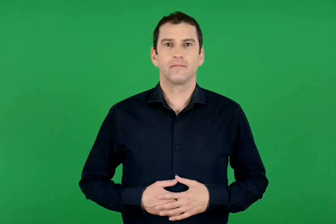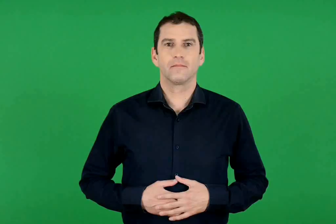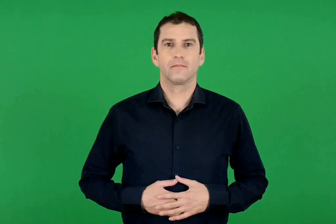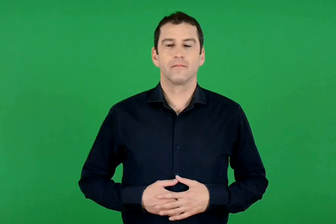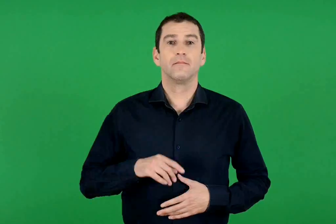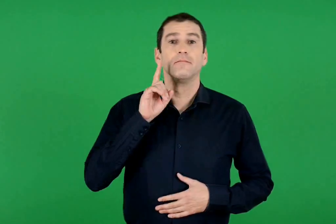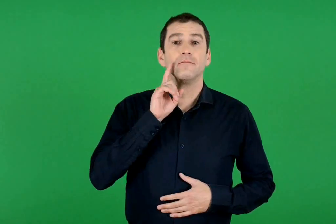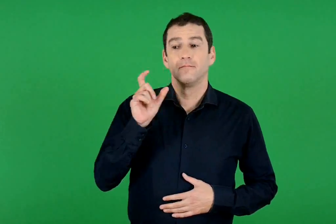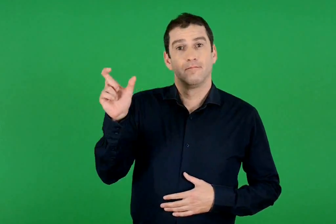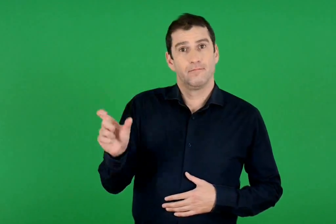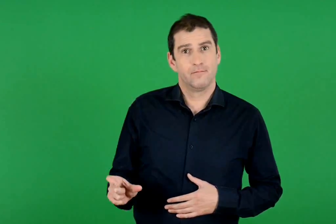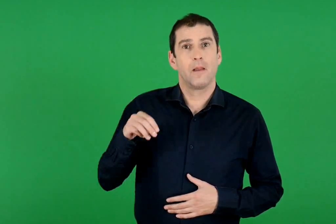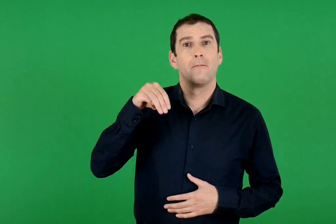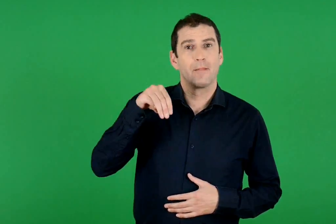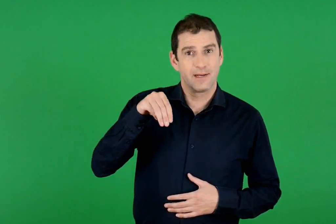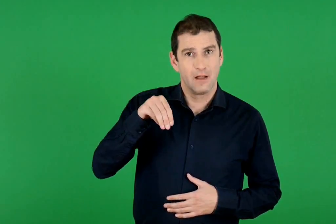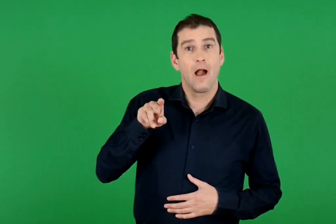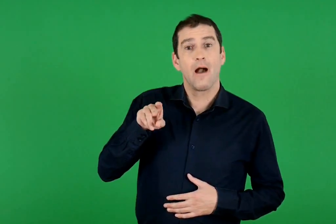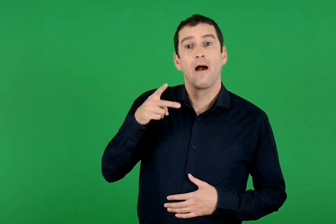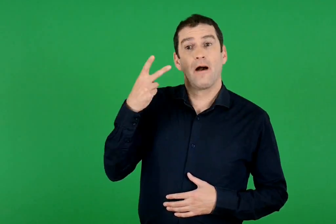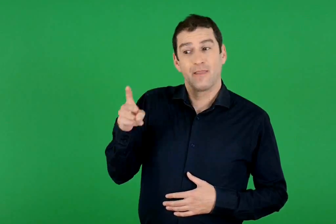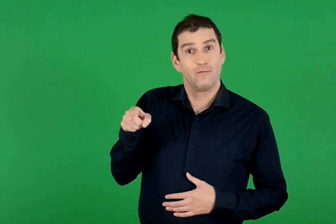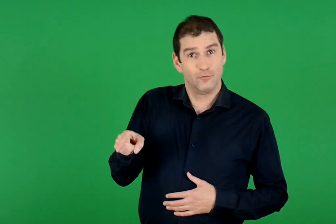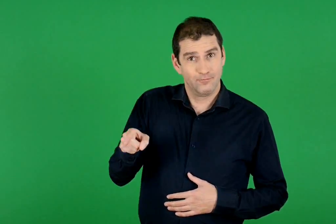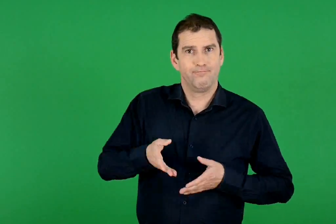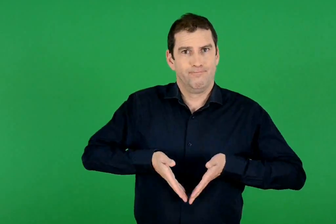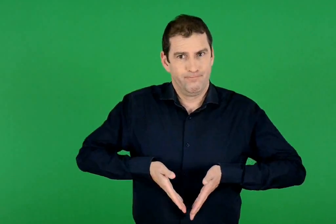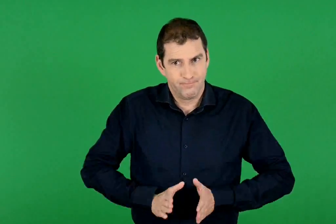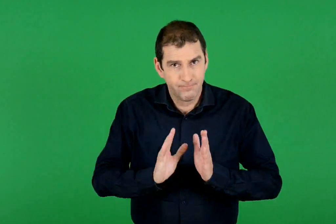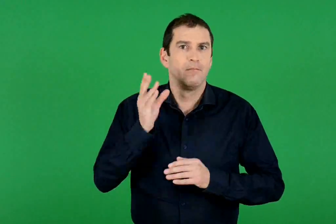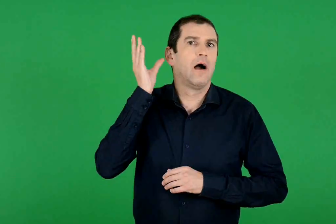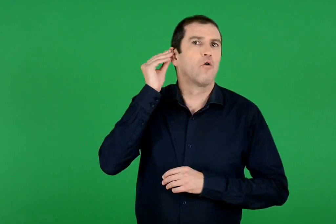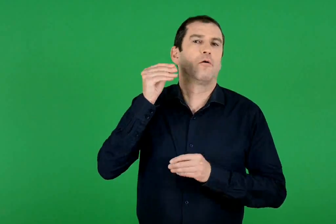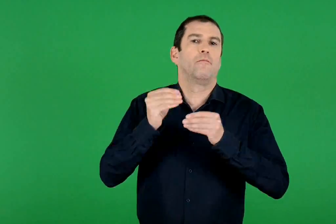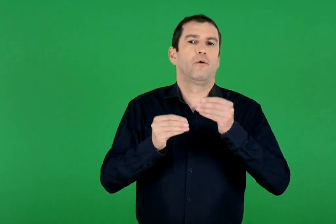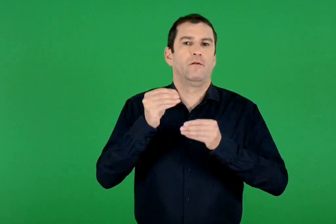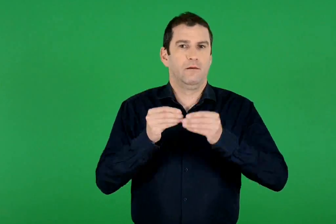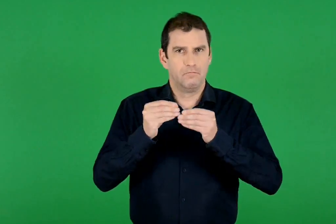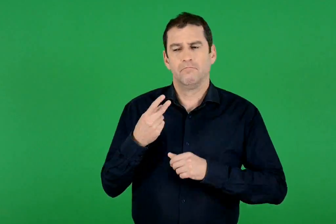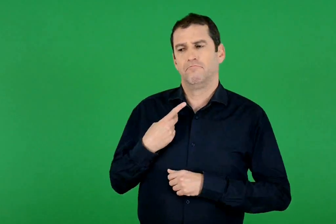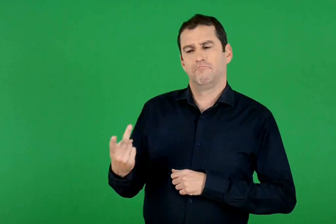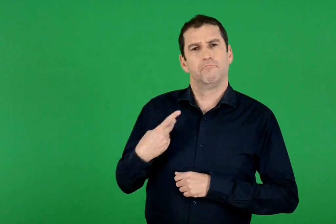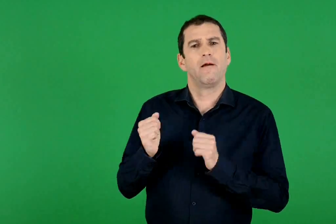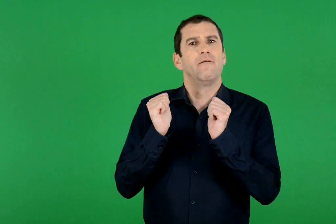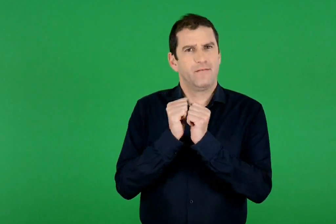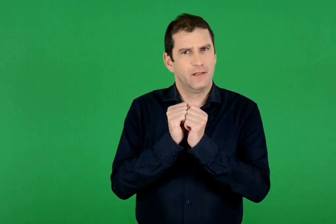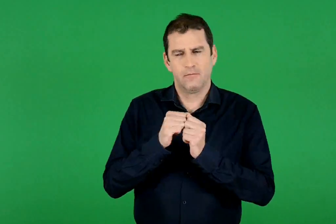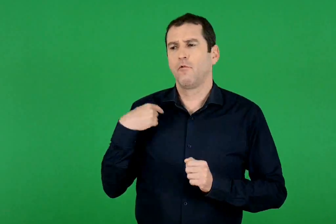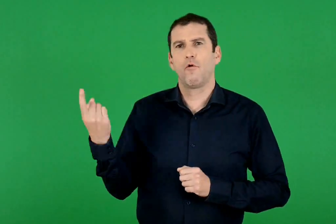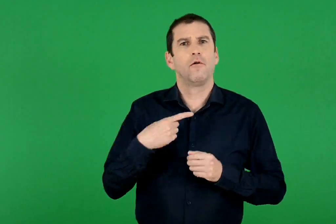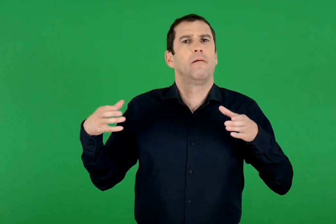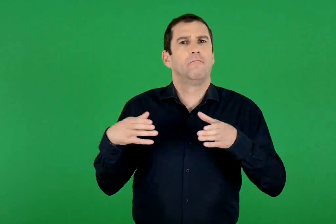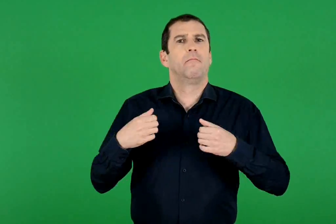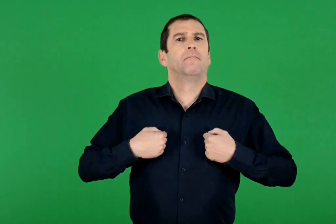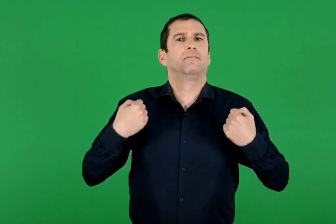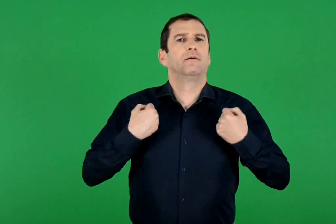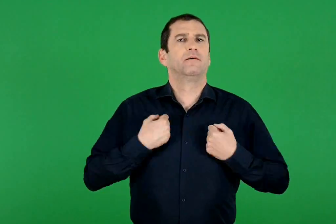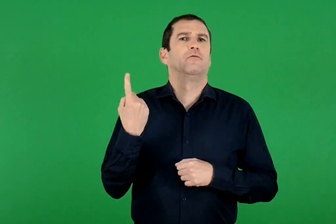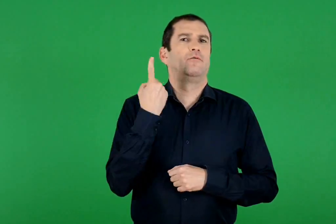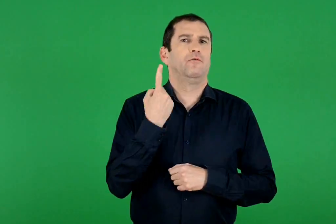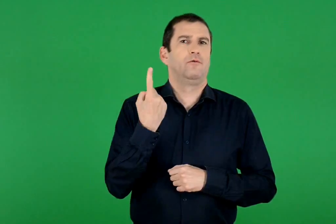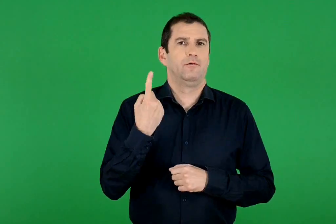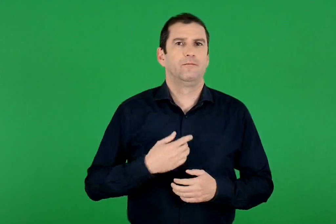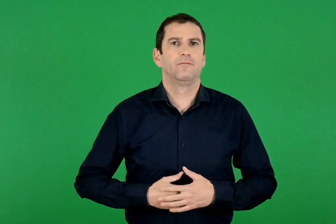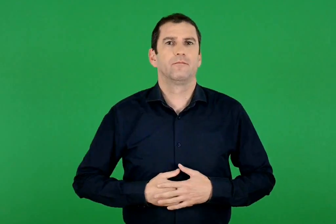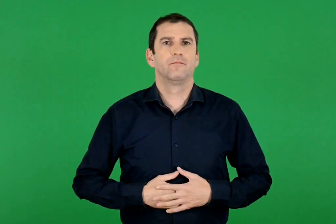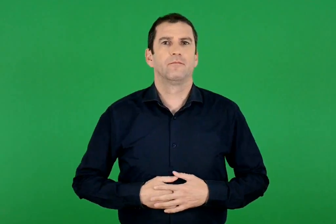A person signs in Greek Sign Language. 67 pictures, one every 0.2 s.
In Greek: με τον αδερφό της μαρίνας που γεννήθηκε με προβλήματα στην ακοή , είμαστε φίλοι και παίζουμε συχνά όλοι μαζί
